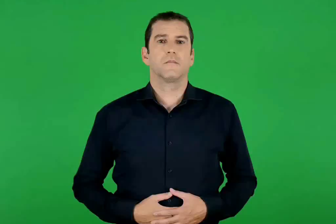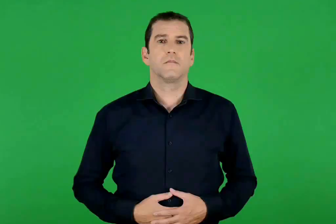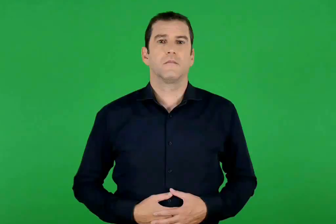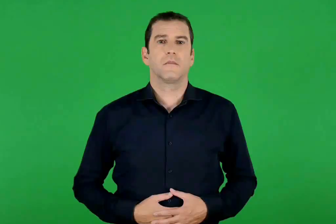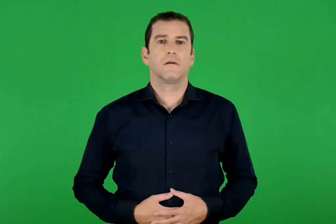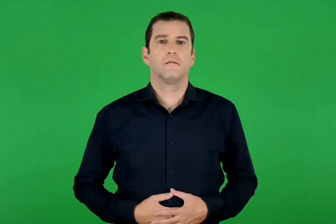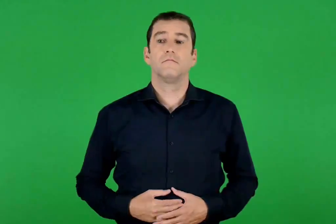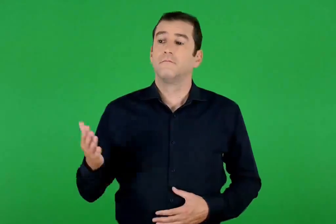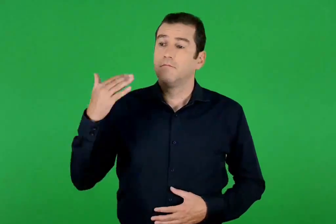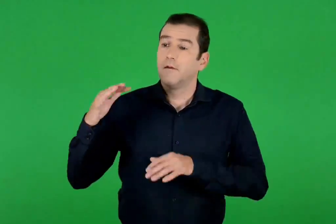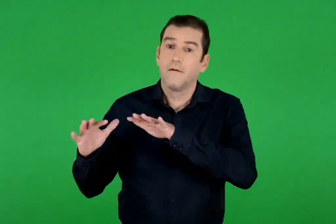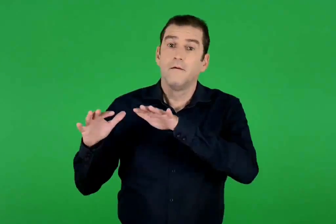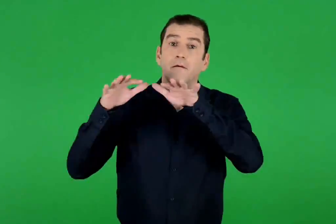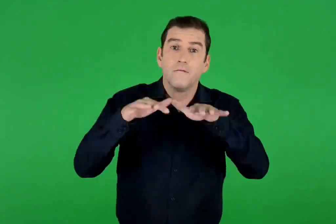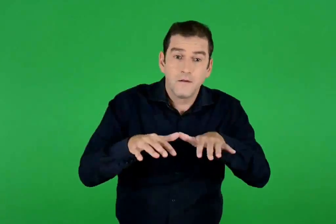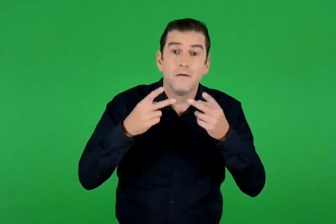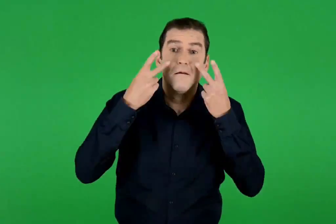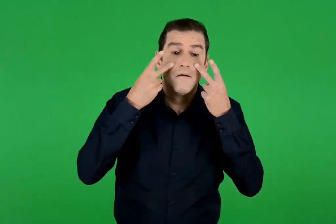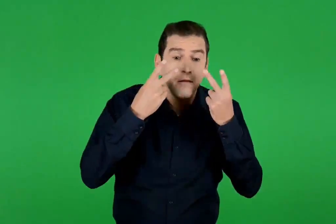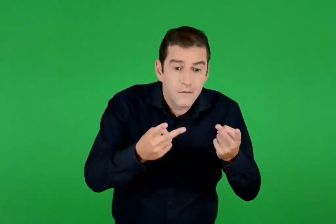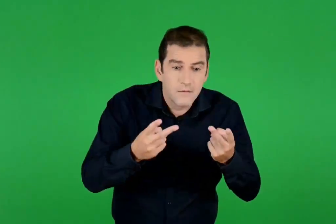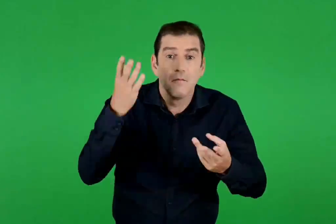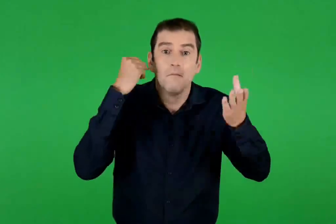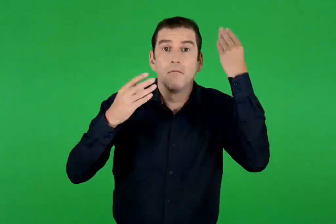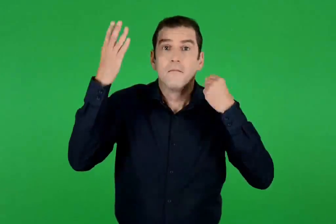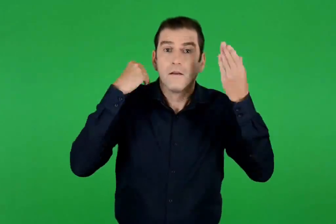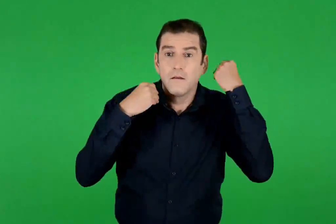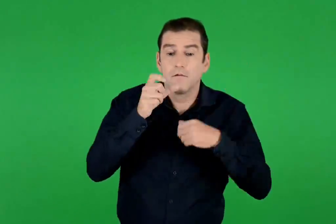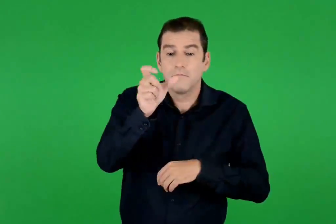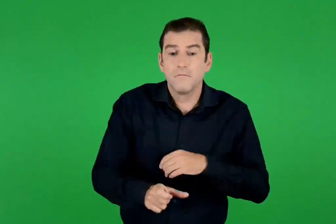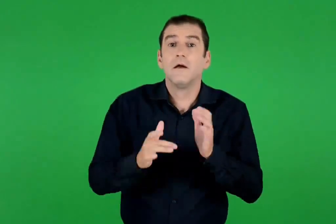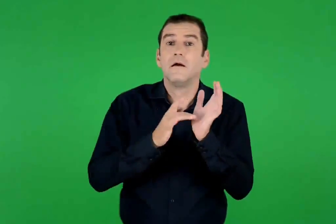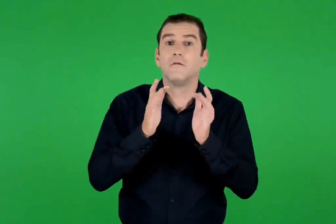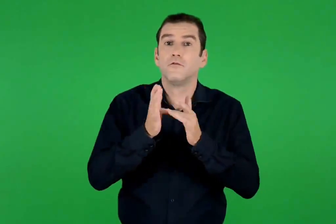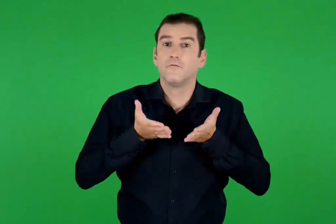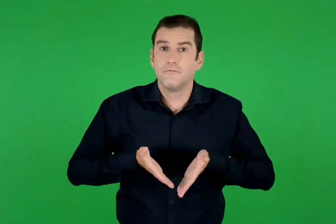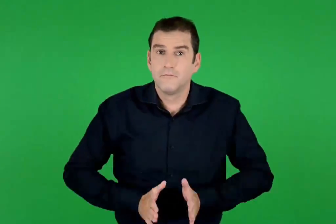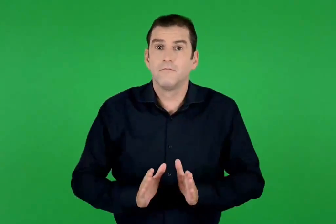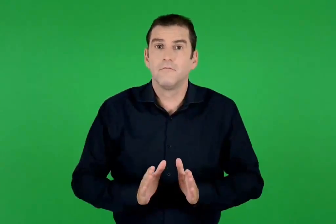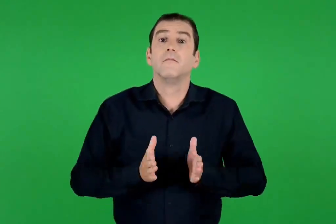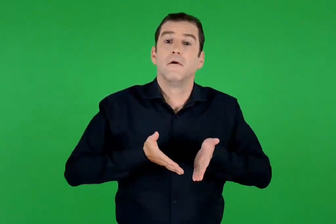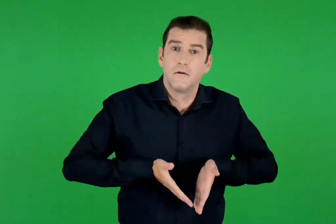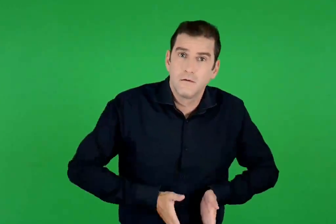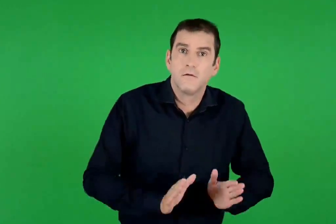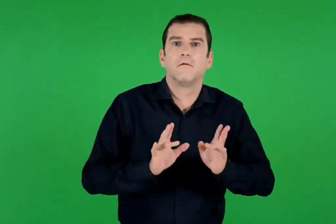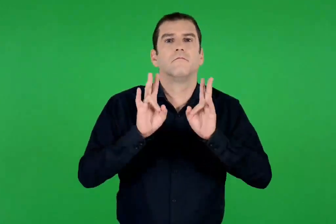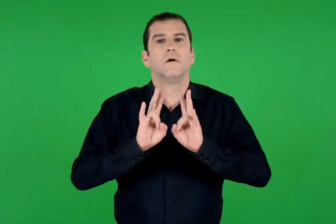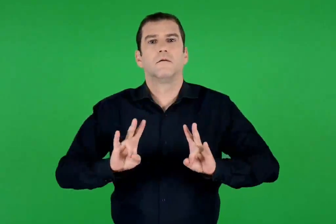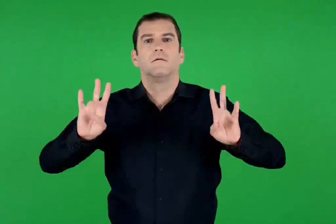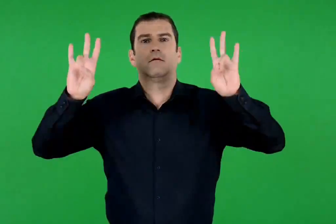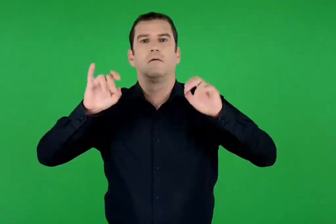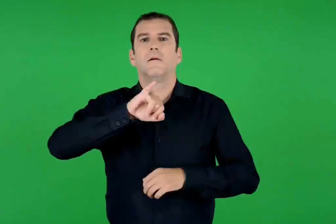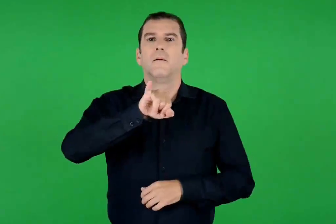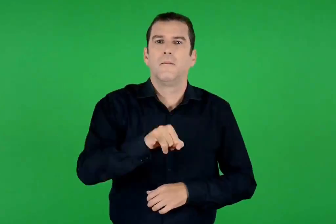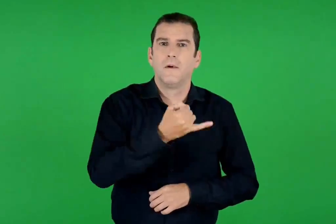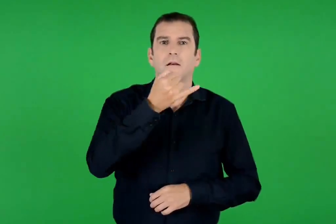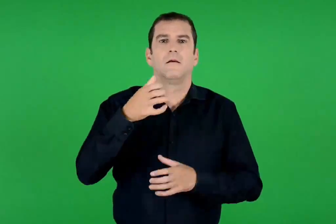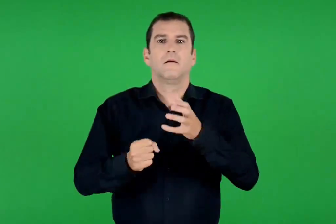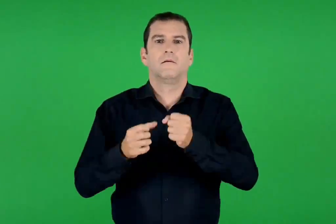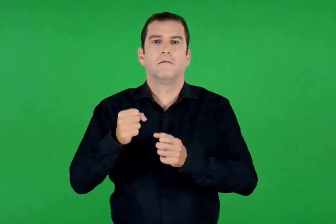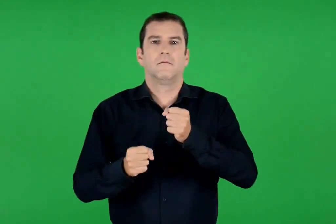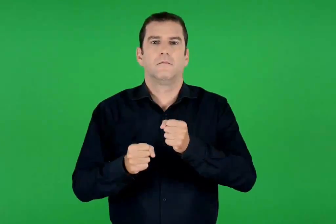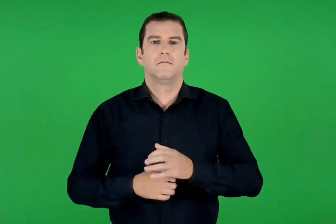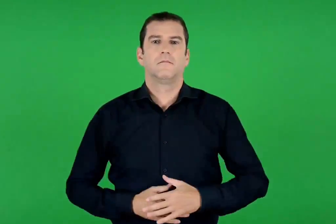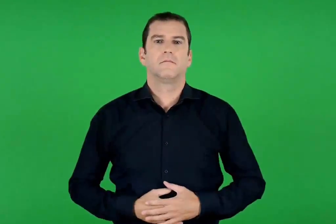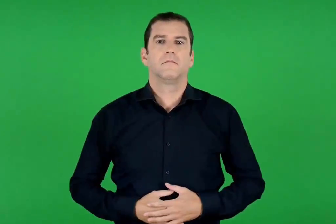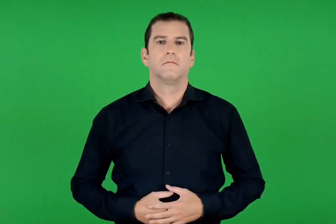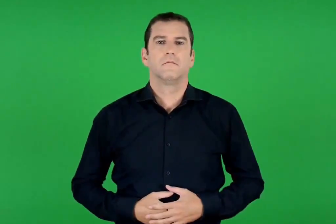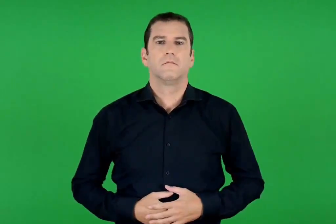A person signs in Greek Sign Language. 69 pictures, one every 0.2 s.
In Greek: για εβγάτε , διέτε , μάθετε που ο χριστός γεννάται γεννιέται κι ανασταίνεται στο μέλι και στο γάλα
